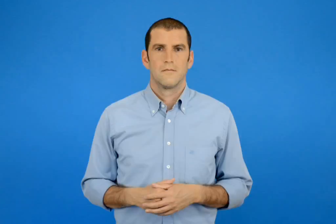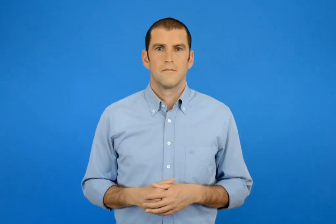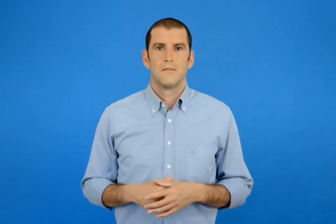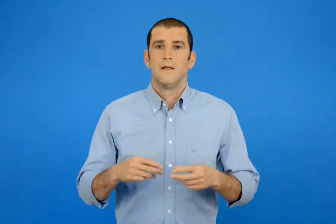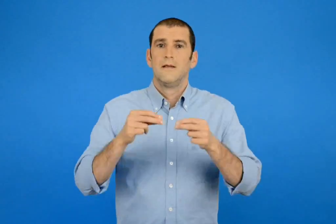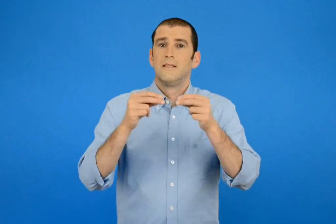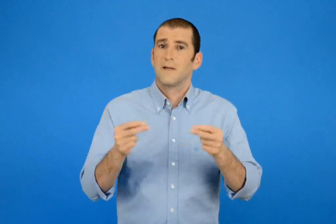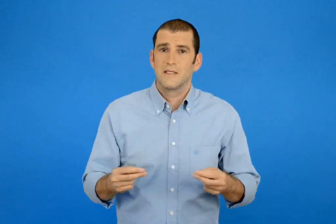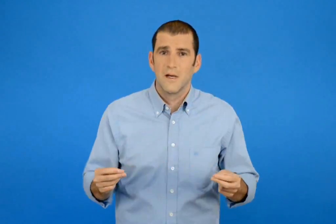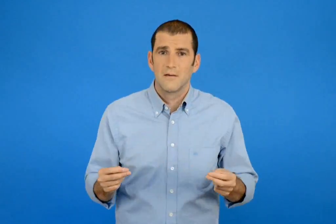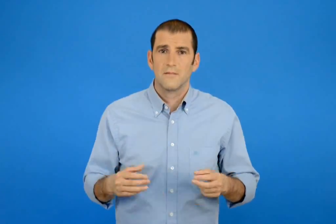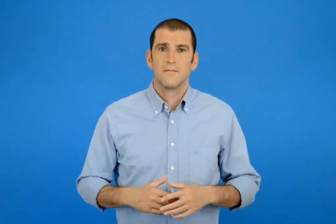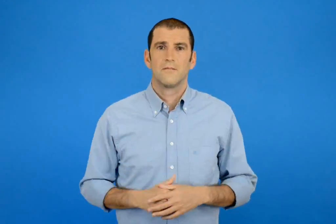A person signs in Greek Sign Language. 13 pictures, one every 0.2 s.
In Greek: συμπέρασμα
